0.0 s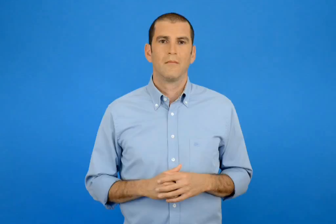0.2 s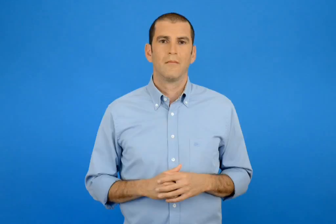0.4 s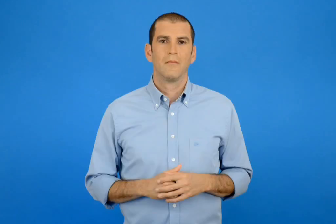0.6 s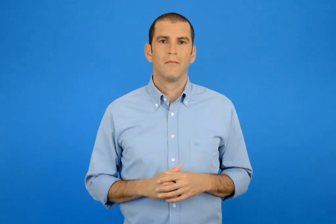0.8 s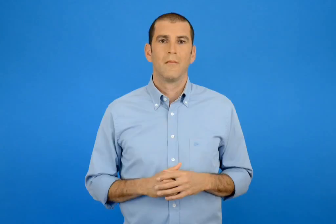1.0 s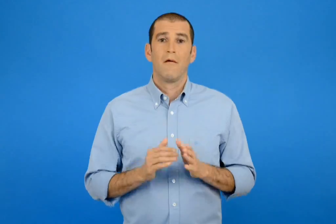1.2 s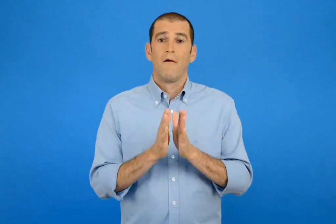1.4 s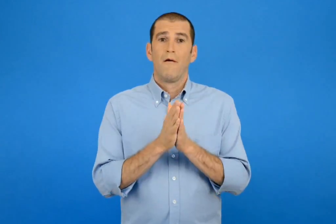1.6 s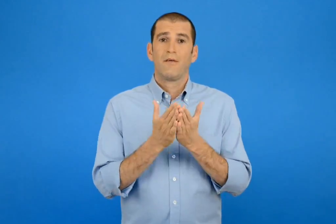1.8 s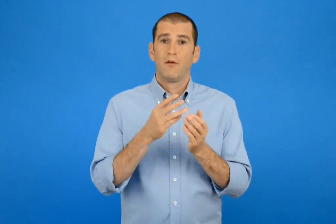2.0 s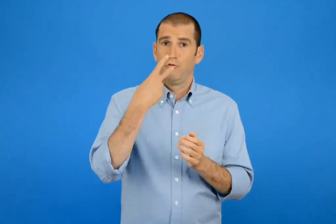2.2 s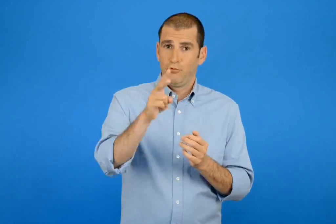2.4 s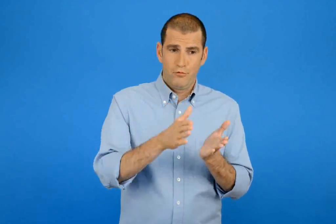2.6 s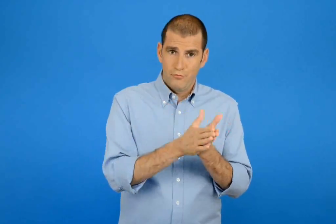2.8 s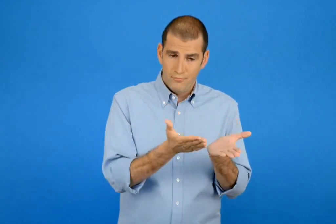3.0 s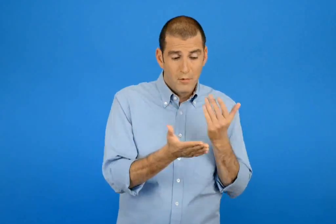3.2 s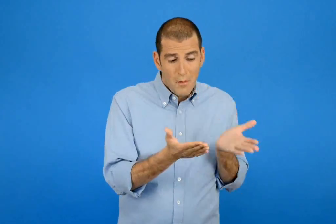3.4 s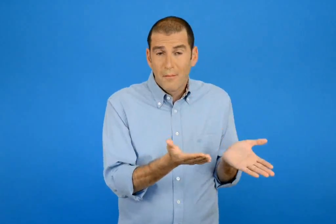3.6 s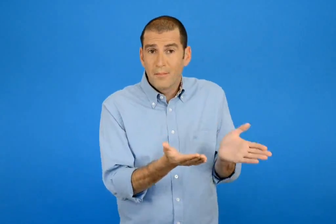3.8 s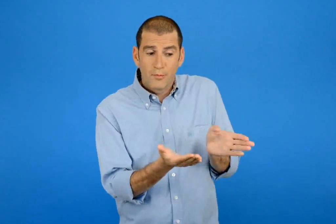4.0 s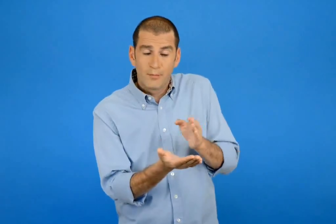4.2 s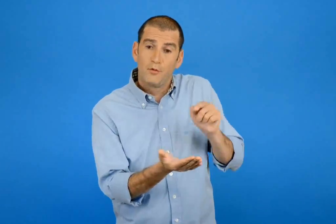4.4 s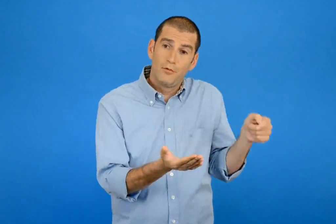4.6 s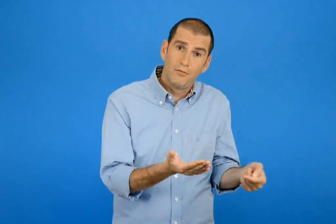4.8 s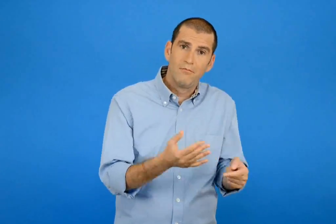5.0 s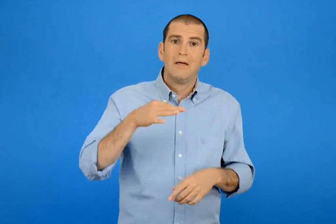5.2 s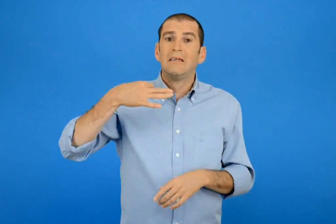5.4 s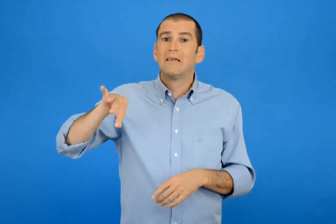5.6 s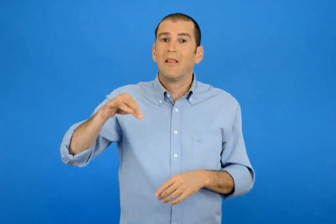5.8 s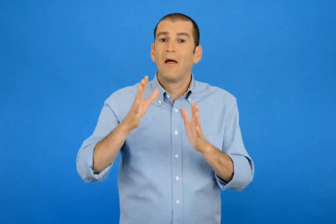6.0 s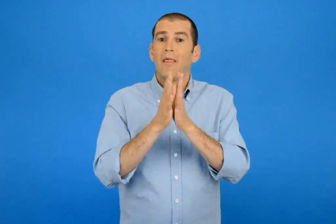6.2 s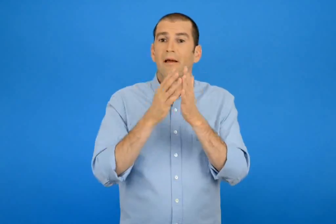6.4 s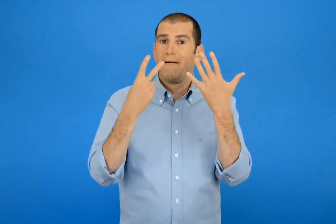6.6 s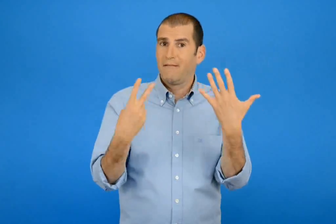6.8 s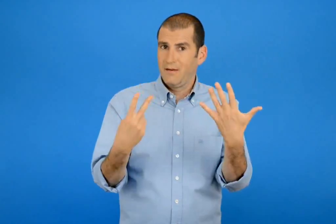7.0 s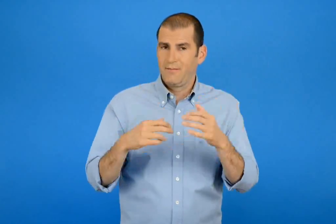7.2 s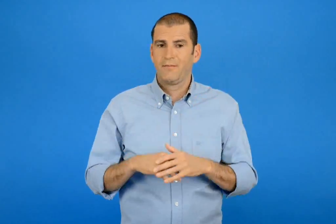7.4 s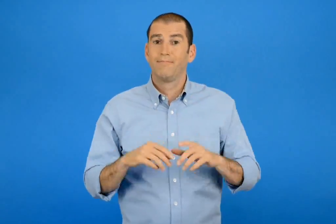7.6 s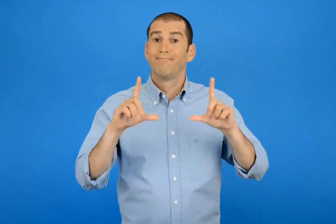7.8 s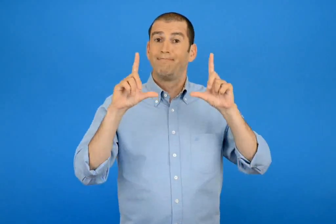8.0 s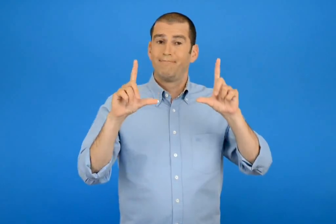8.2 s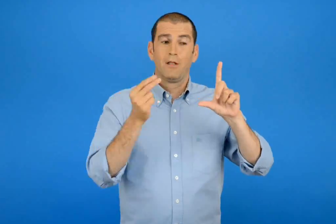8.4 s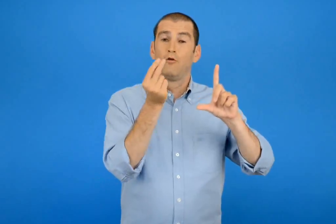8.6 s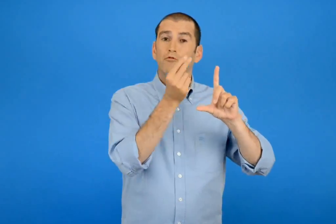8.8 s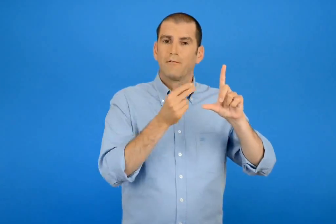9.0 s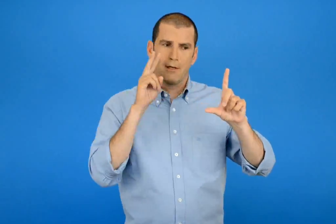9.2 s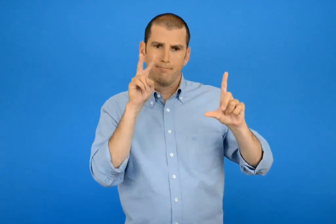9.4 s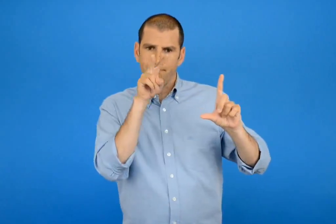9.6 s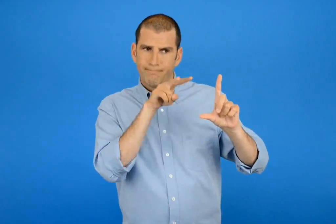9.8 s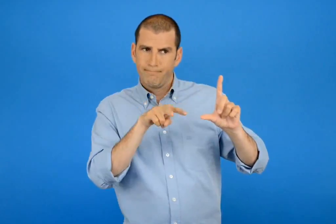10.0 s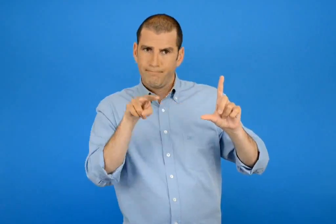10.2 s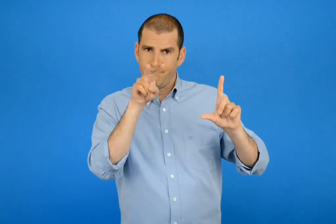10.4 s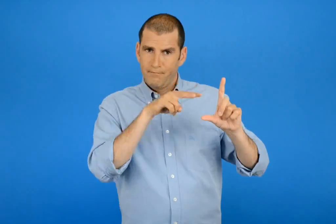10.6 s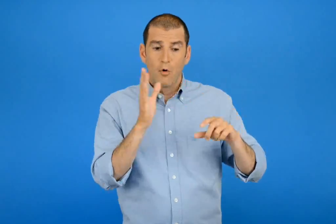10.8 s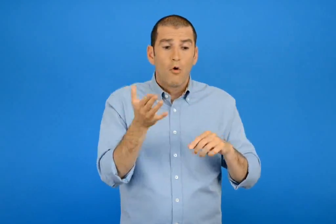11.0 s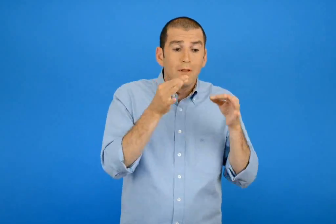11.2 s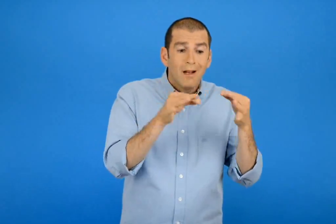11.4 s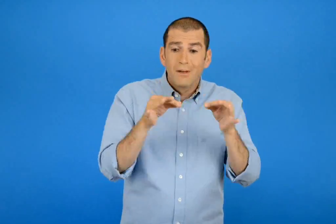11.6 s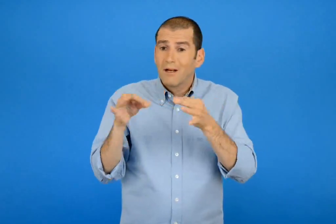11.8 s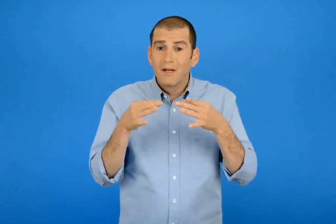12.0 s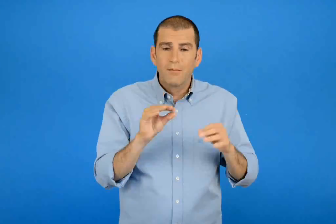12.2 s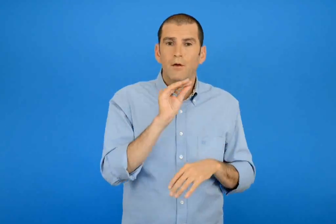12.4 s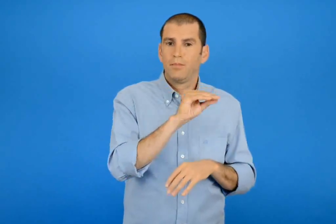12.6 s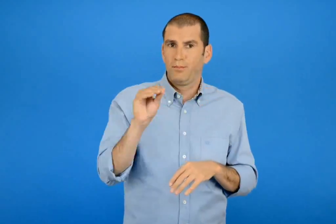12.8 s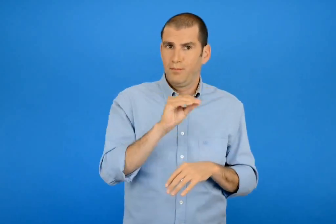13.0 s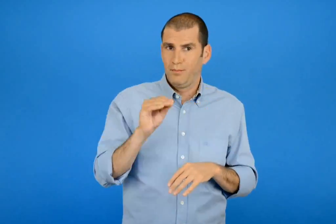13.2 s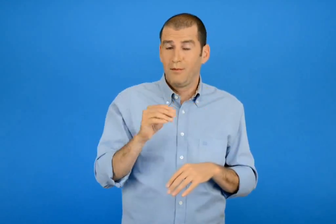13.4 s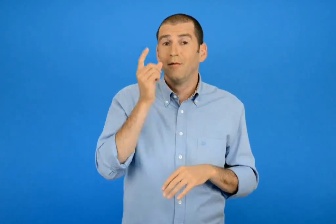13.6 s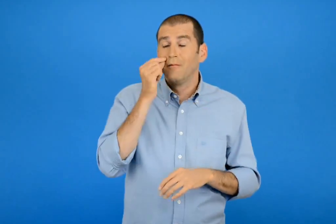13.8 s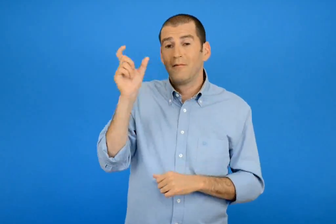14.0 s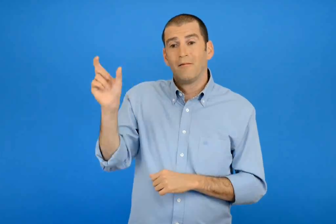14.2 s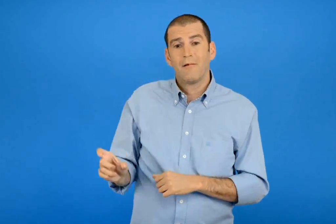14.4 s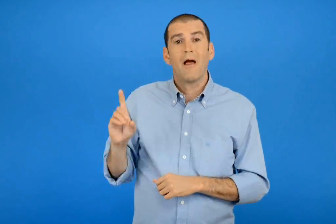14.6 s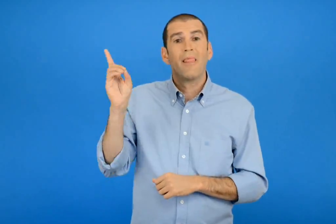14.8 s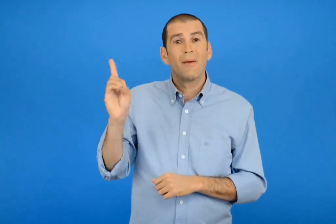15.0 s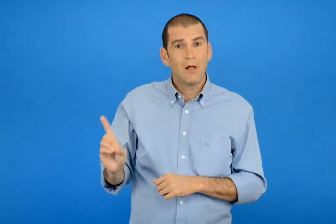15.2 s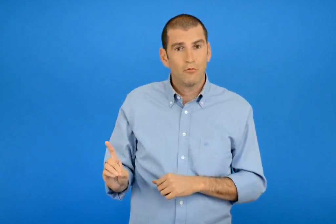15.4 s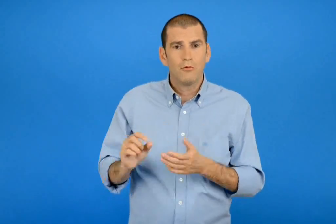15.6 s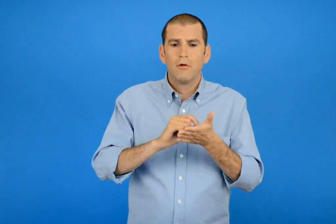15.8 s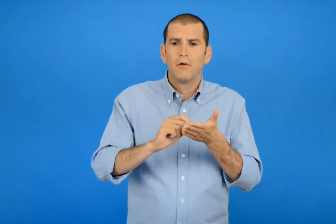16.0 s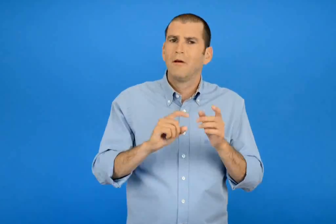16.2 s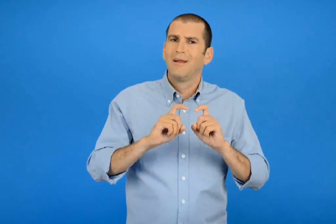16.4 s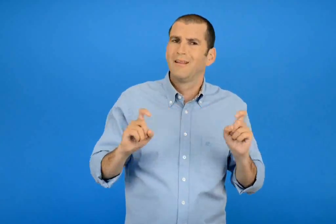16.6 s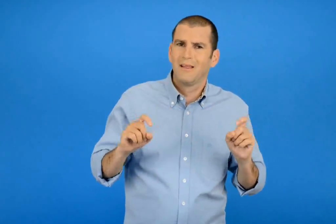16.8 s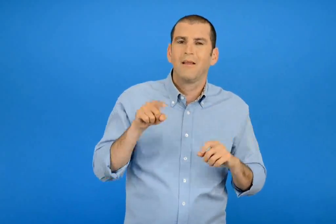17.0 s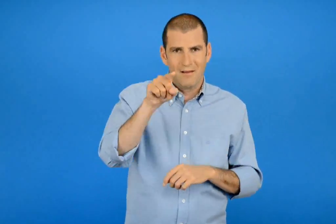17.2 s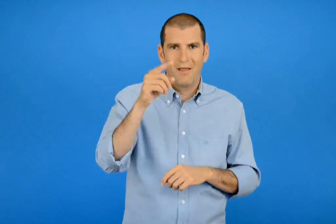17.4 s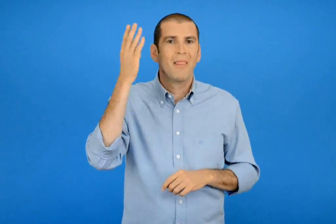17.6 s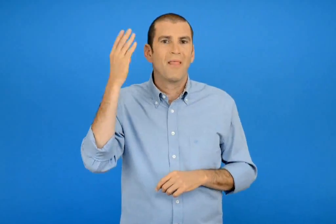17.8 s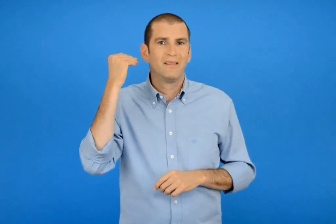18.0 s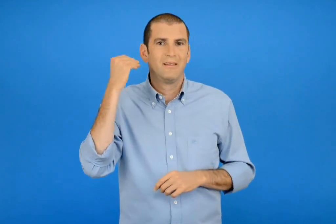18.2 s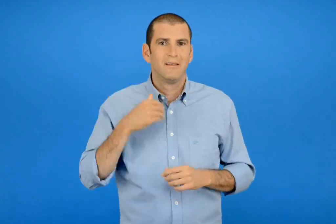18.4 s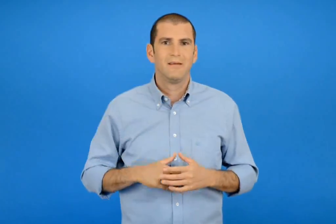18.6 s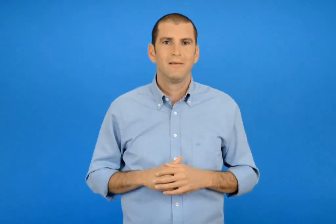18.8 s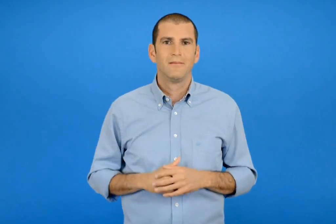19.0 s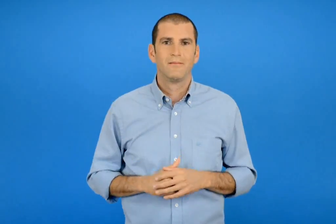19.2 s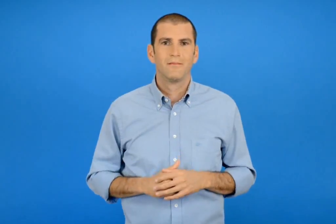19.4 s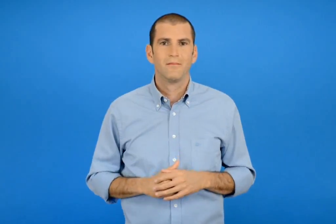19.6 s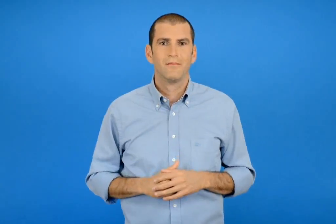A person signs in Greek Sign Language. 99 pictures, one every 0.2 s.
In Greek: άνοιξε το βιβλίου σου στη σελίδα 17 παρατήρησε τη ζωγραφιά συμπλήρωσε οτιδήποτε λείπει θα μάθεις τι έγραψε ο δαμιανός
